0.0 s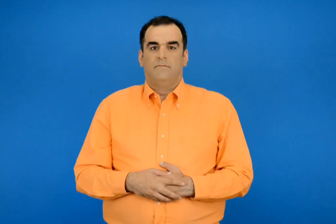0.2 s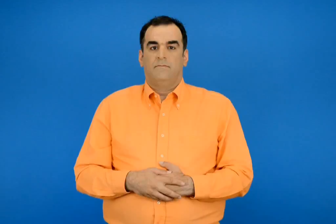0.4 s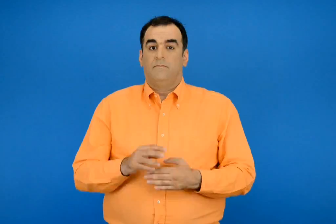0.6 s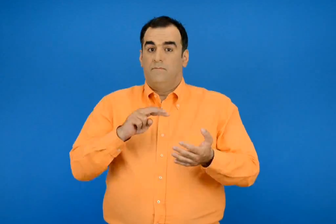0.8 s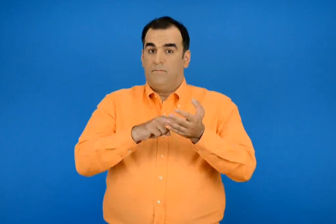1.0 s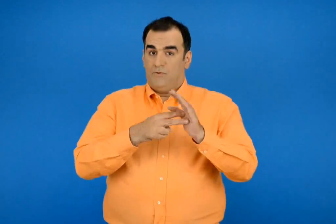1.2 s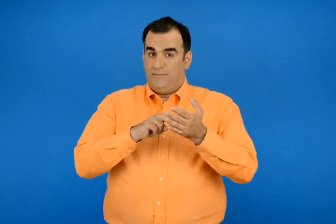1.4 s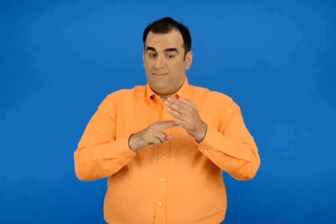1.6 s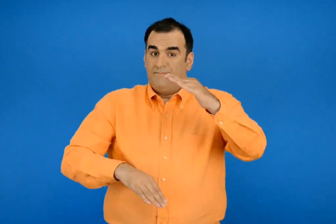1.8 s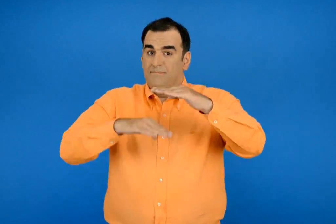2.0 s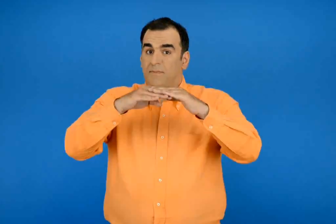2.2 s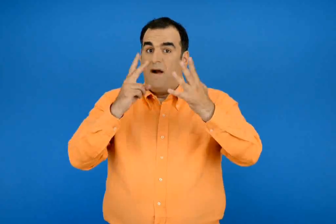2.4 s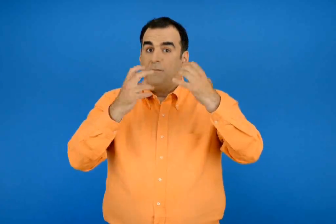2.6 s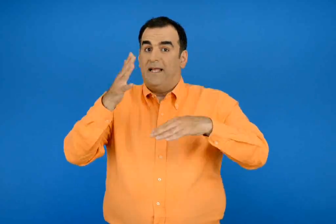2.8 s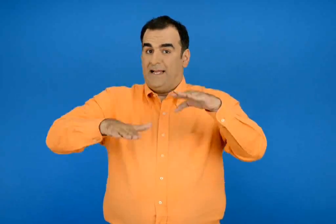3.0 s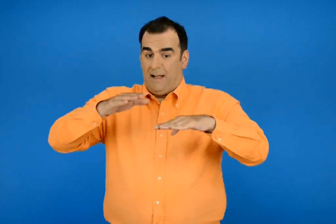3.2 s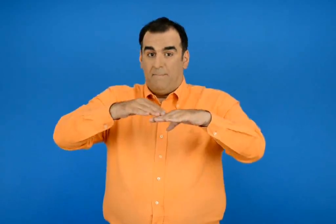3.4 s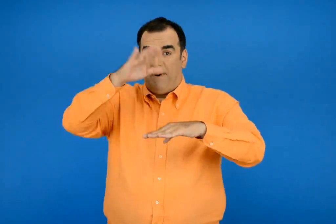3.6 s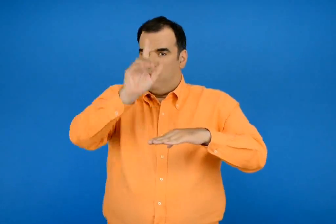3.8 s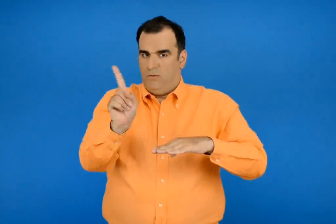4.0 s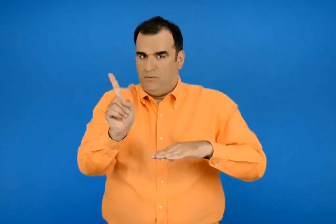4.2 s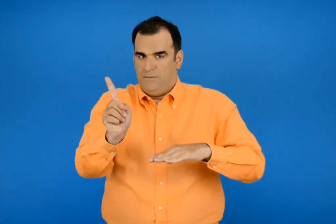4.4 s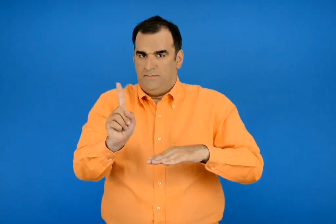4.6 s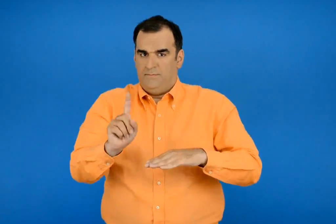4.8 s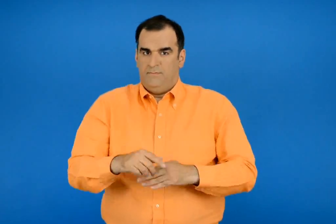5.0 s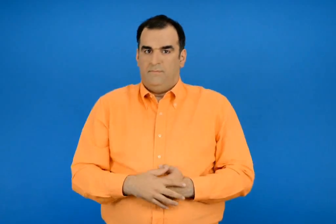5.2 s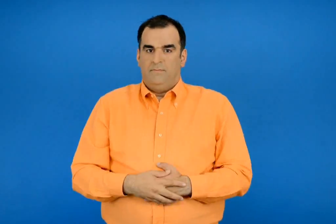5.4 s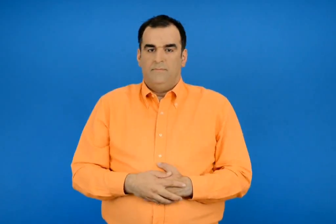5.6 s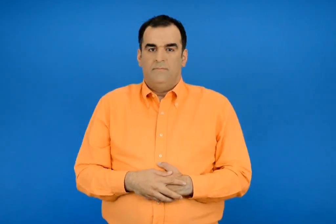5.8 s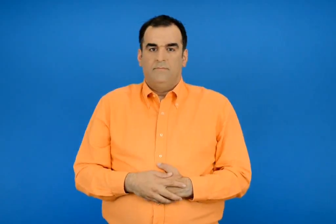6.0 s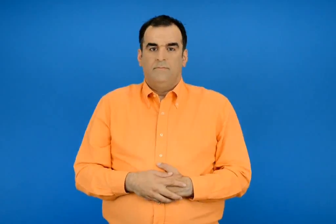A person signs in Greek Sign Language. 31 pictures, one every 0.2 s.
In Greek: προσοχή όχι περισσότερα από 75 κιλά
